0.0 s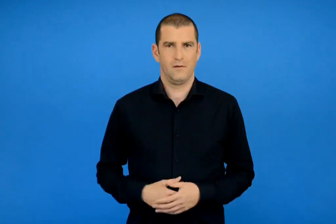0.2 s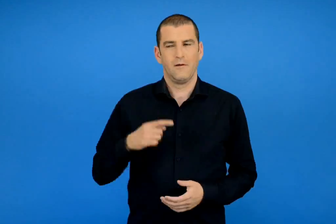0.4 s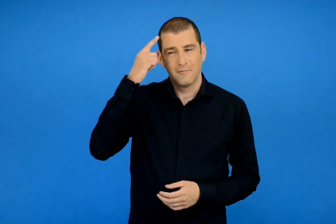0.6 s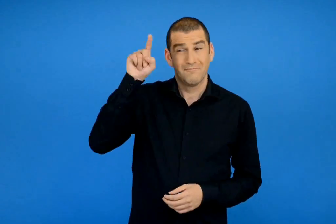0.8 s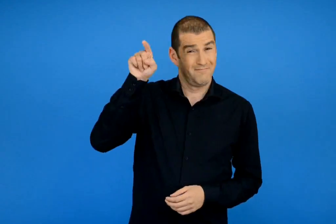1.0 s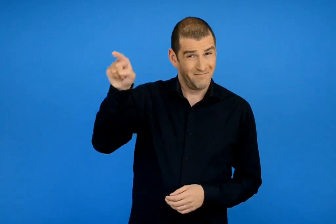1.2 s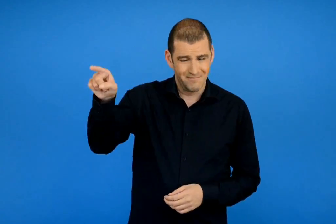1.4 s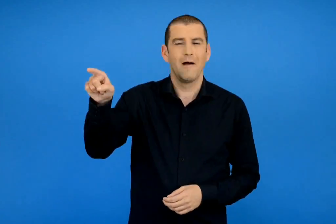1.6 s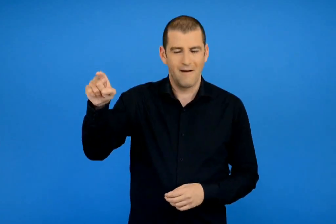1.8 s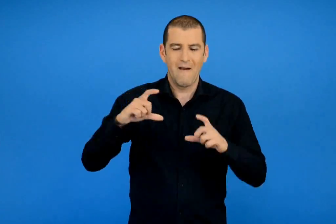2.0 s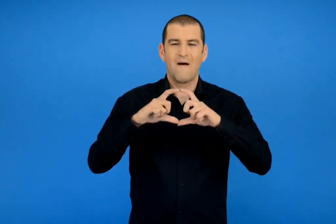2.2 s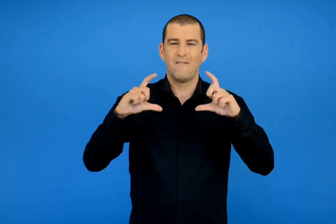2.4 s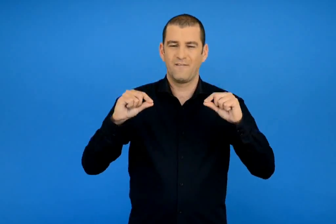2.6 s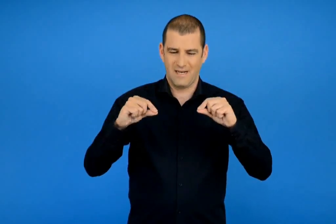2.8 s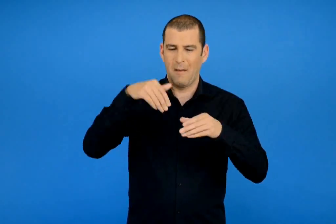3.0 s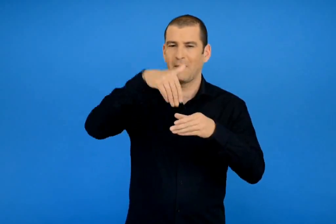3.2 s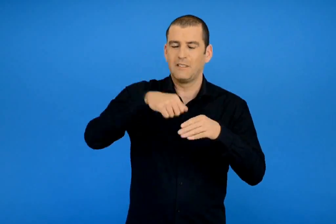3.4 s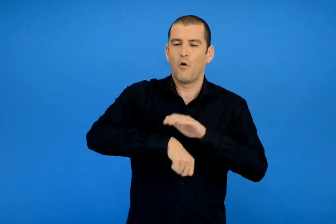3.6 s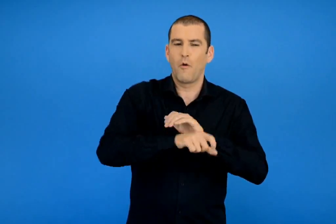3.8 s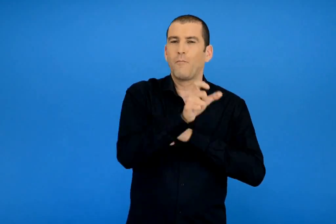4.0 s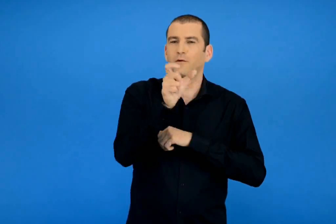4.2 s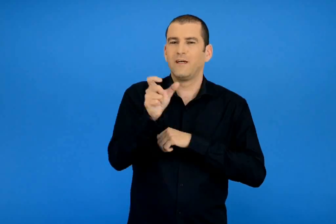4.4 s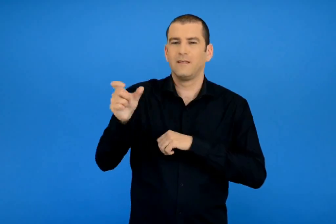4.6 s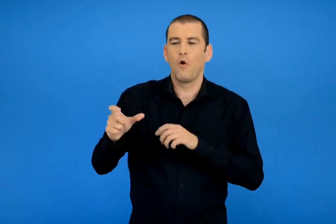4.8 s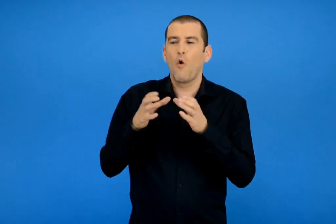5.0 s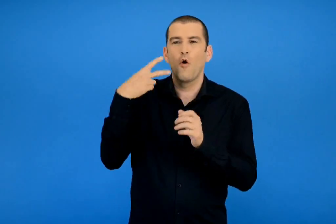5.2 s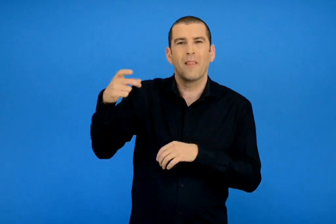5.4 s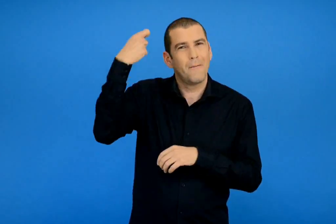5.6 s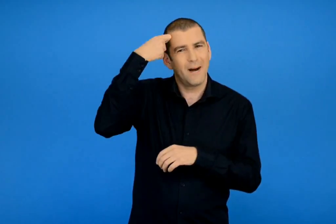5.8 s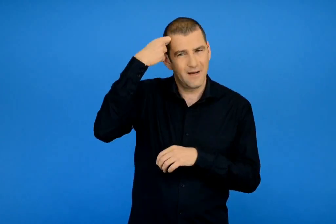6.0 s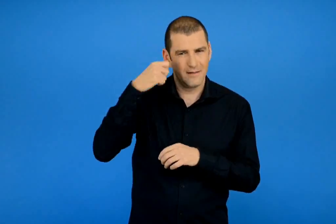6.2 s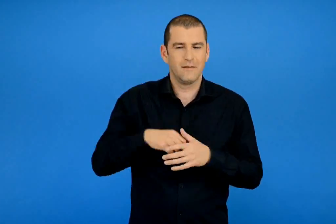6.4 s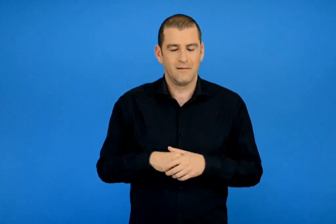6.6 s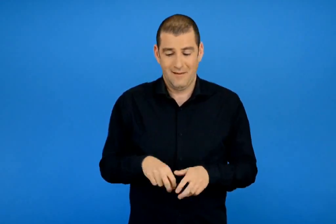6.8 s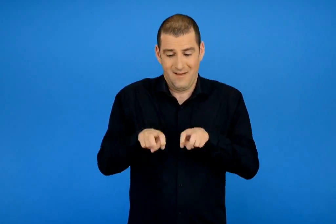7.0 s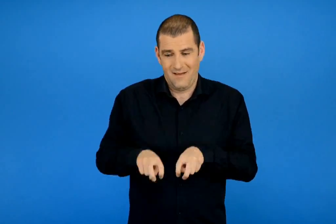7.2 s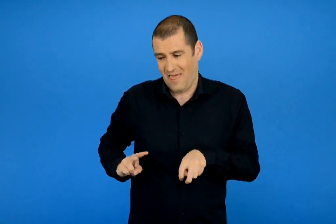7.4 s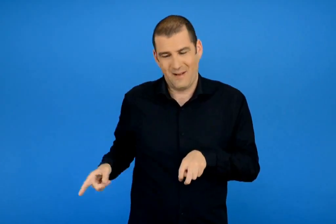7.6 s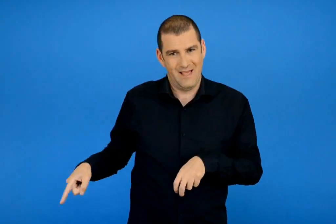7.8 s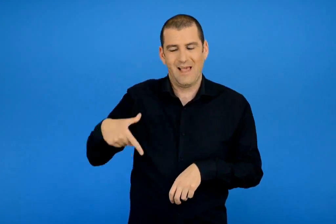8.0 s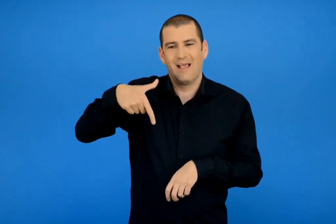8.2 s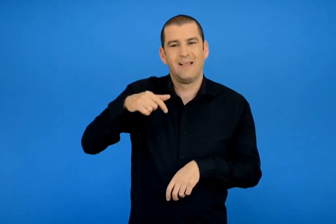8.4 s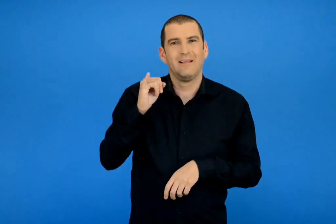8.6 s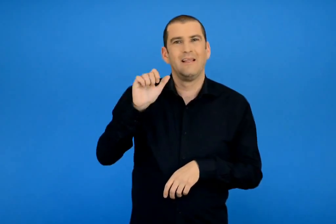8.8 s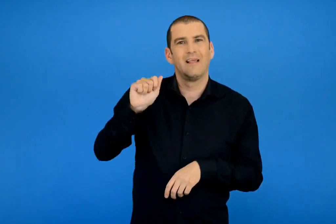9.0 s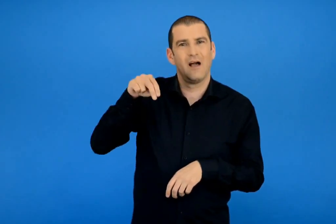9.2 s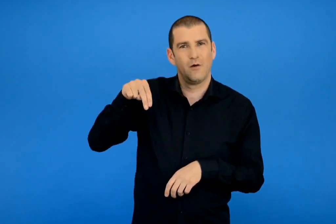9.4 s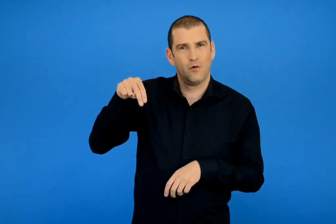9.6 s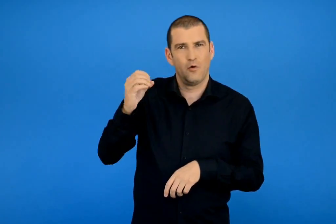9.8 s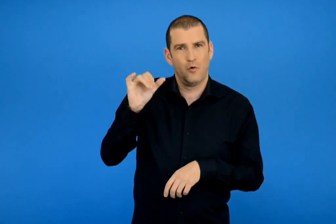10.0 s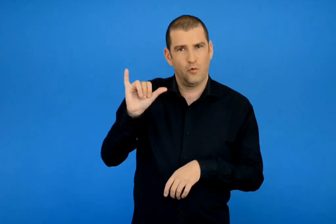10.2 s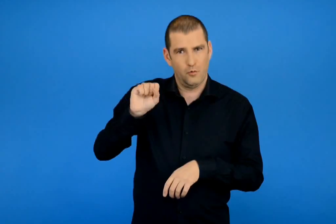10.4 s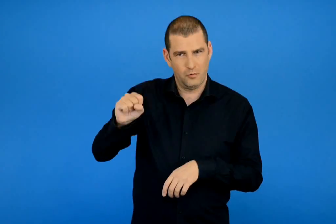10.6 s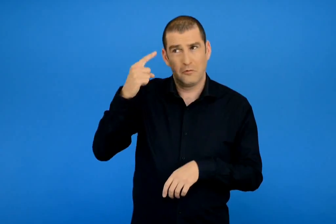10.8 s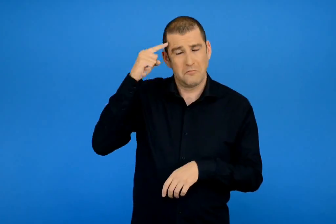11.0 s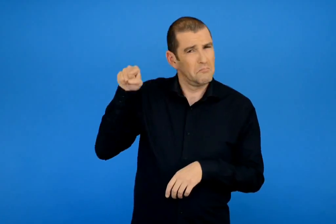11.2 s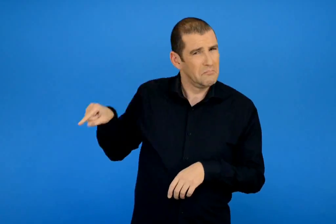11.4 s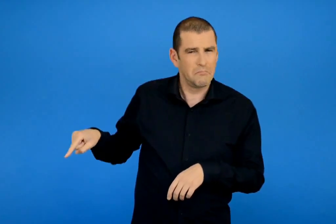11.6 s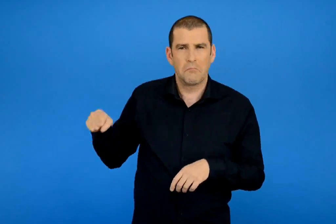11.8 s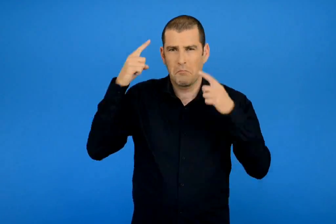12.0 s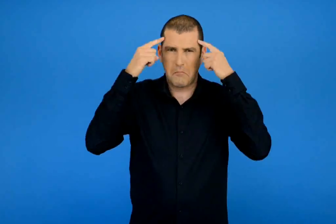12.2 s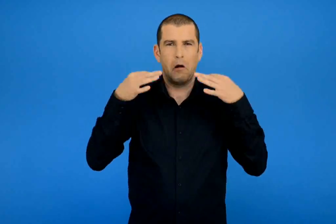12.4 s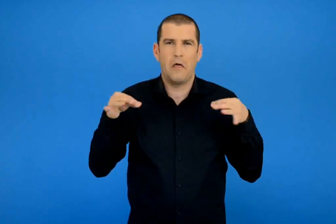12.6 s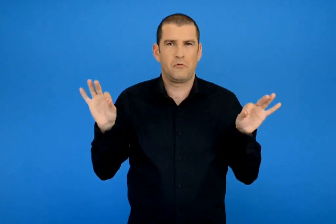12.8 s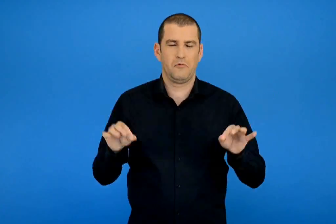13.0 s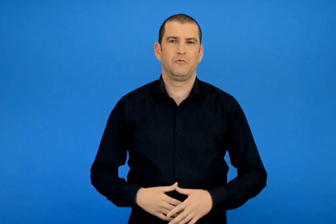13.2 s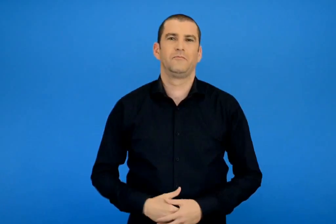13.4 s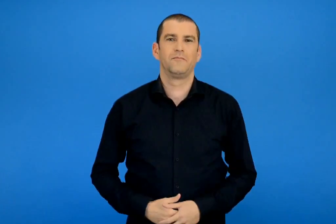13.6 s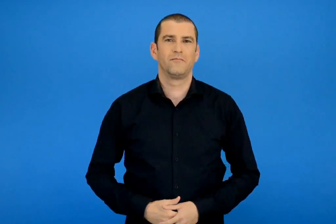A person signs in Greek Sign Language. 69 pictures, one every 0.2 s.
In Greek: ένα φακελάκι με ποδοσφαιριστές της αγαπημένης του ομάδας τον γιαννους που καθόταν και διπλά του ούτε που τον σκέφτηκε
